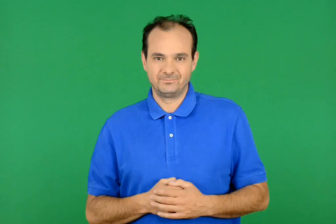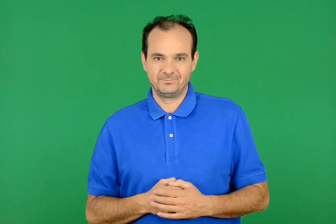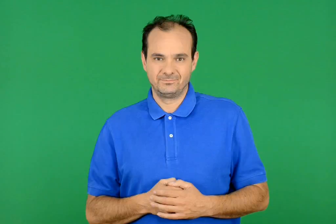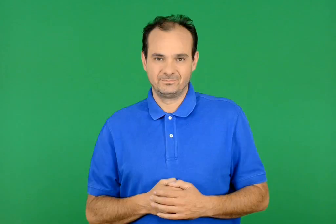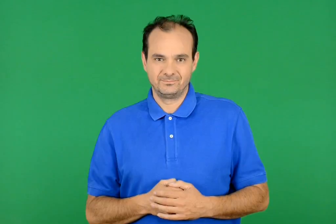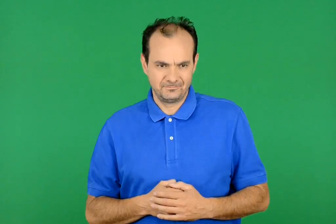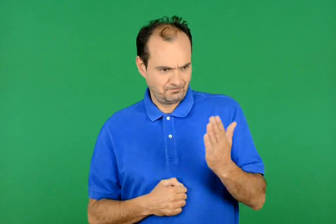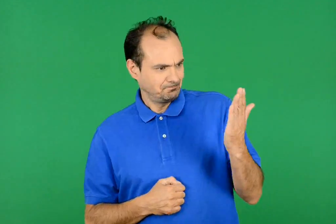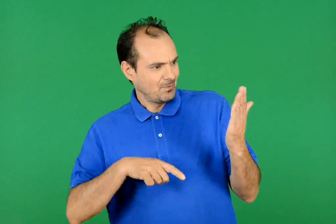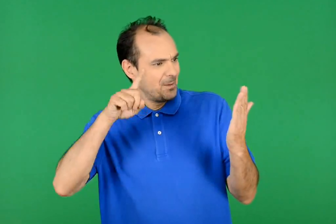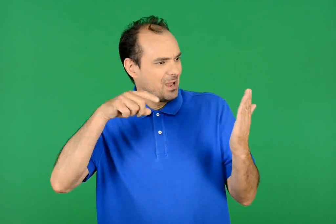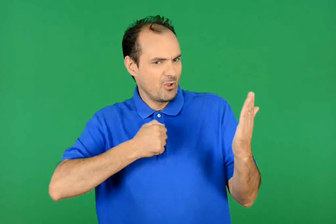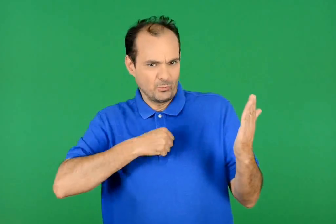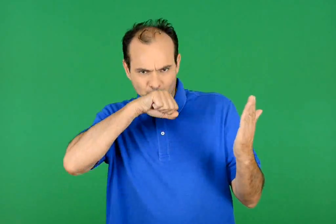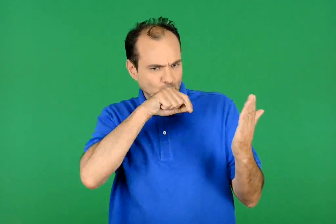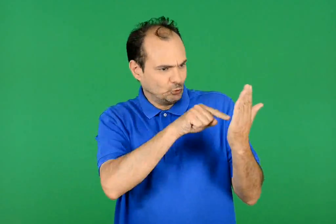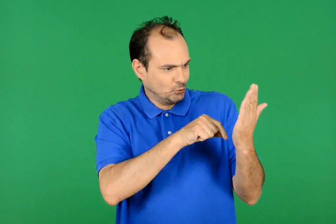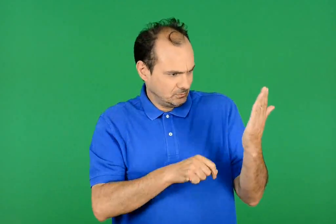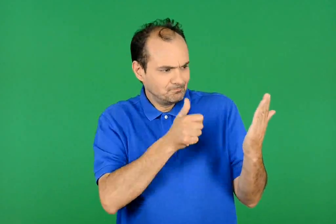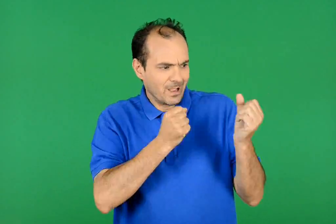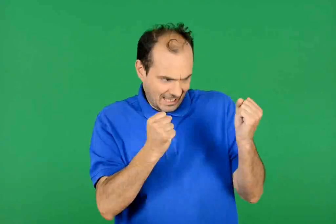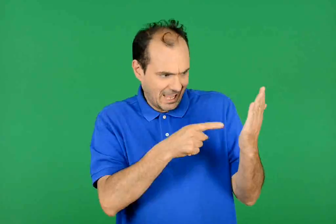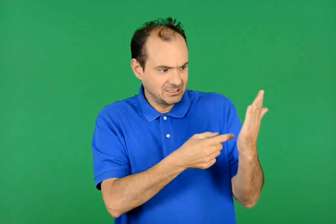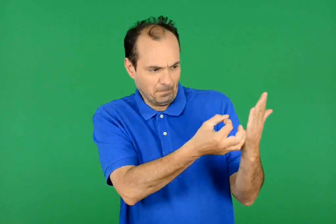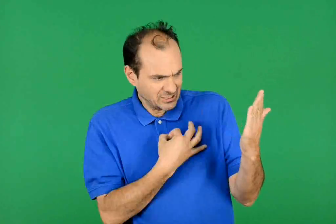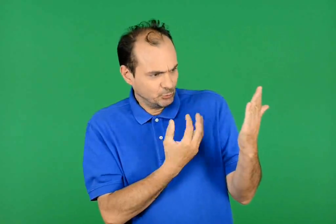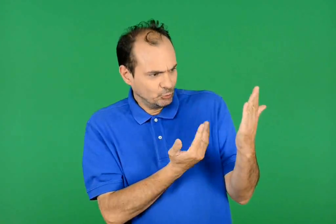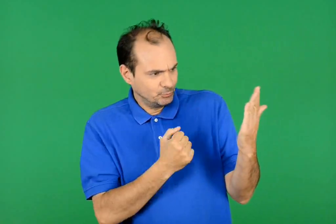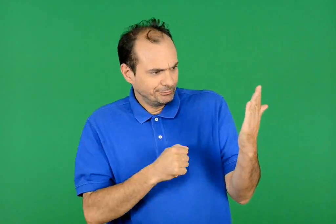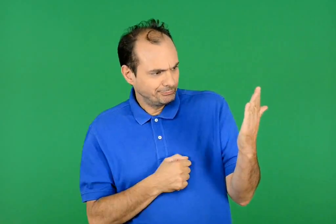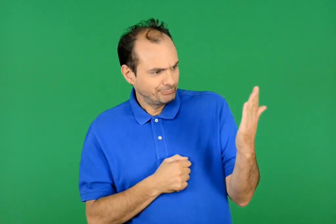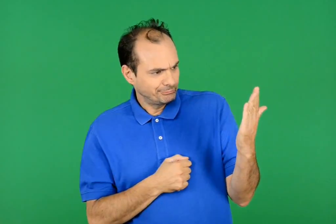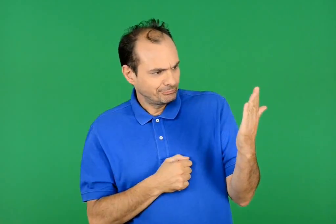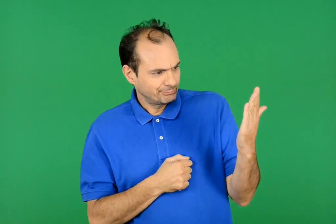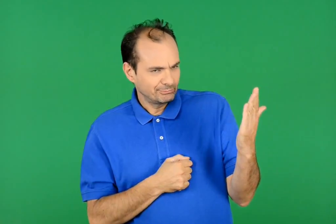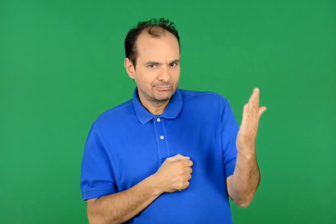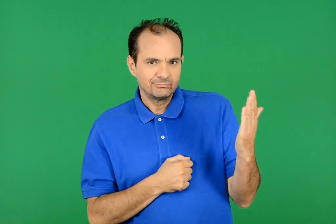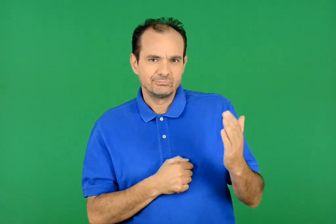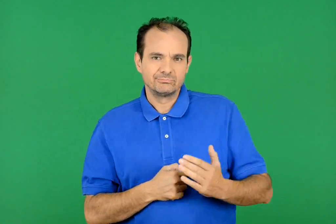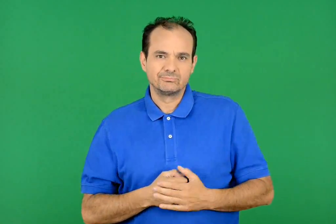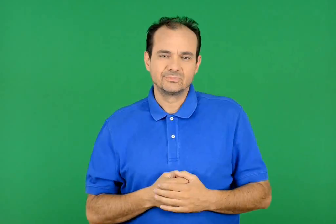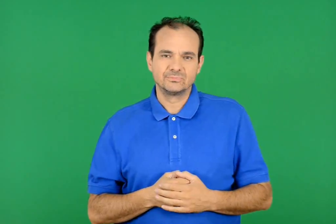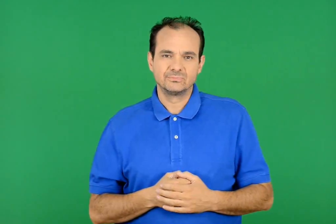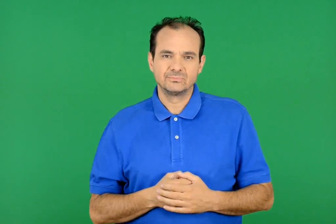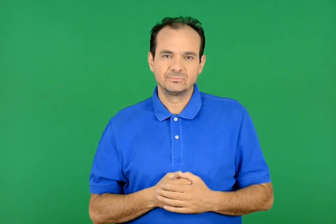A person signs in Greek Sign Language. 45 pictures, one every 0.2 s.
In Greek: πες μου , αγαπητό μου ημερολόγιο , εσύ θα άντεχες ;
